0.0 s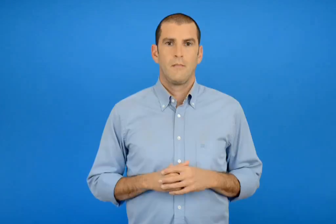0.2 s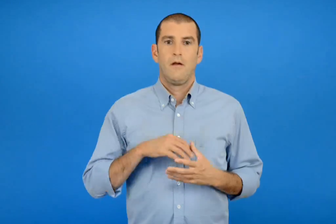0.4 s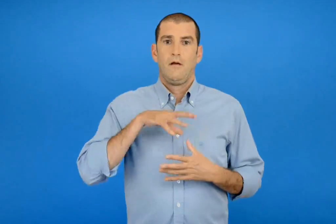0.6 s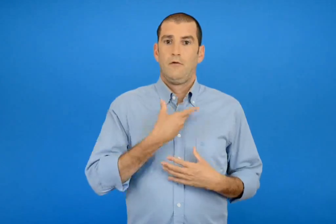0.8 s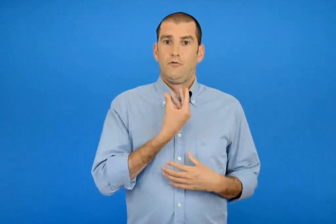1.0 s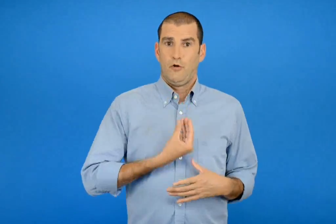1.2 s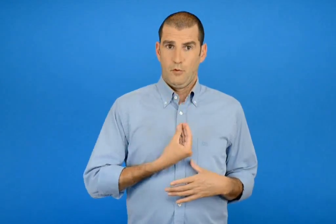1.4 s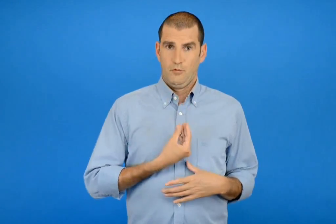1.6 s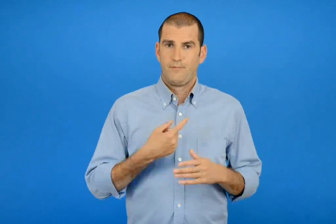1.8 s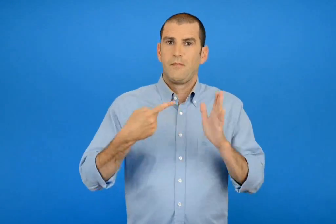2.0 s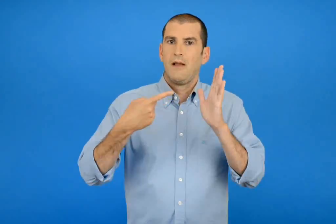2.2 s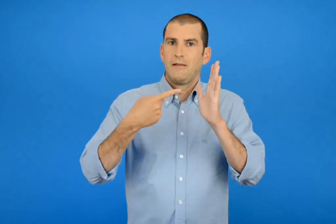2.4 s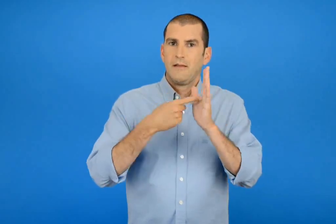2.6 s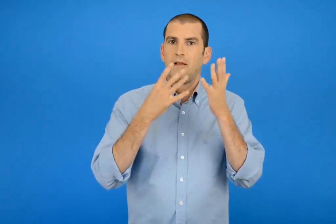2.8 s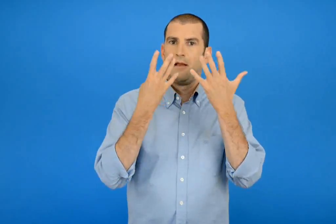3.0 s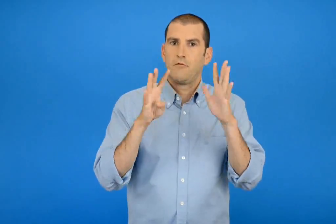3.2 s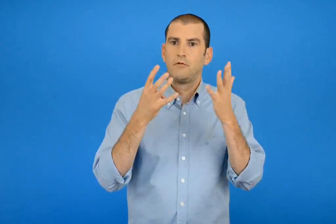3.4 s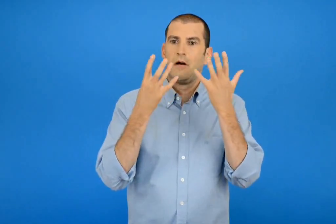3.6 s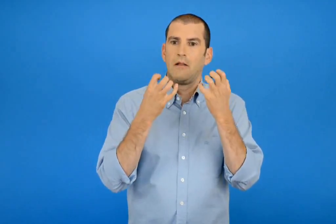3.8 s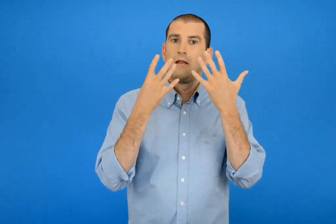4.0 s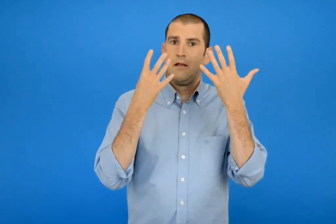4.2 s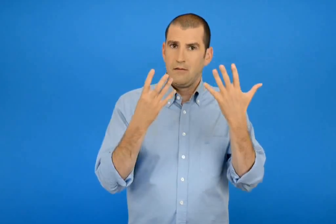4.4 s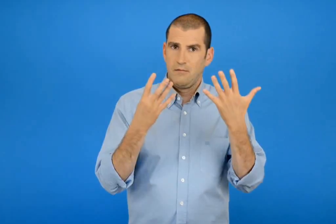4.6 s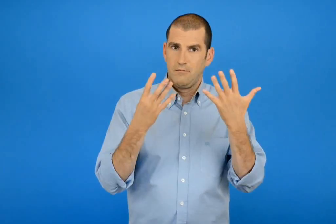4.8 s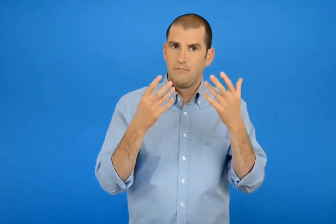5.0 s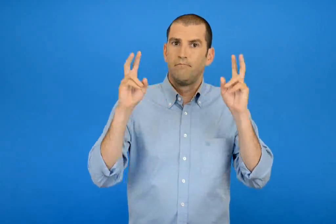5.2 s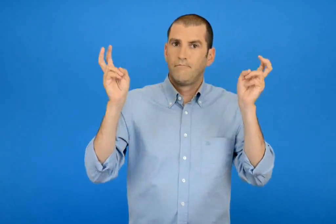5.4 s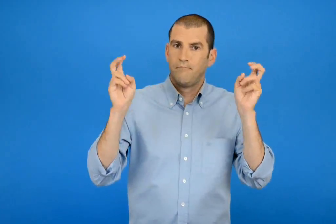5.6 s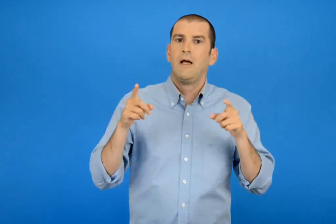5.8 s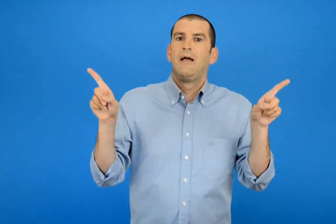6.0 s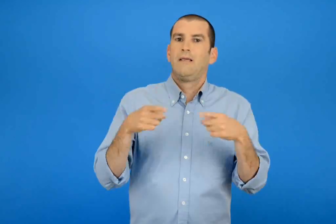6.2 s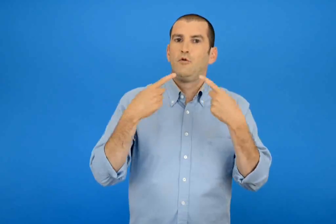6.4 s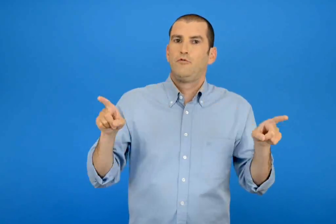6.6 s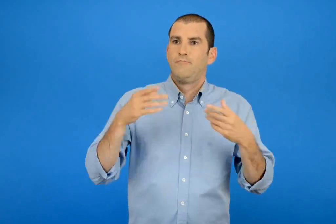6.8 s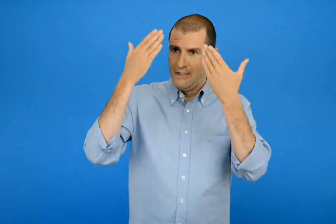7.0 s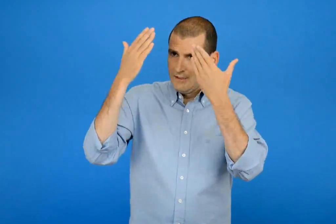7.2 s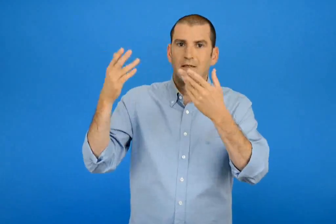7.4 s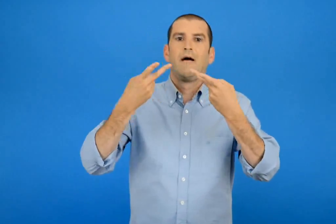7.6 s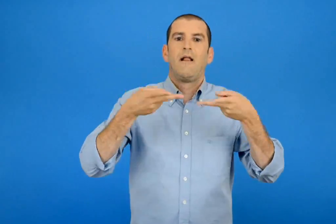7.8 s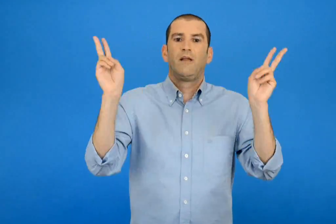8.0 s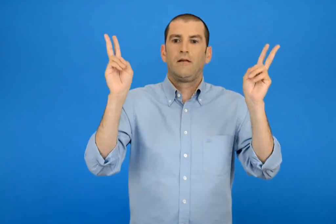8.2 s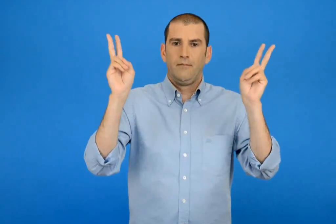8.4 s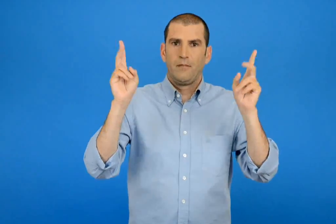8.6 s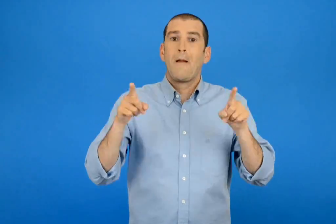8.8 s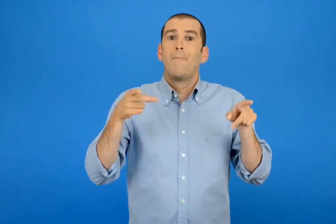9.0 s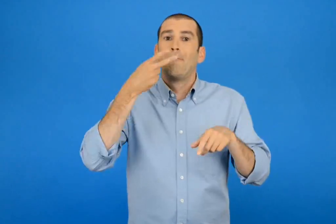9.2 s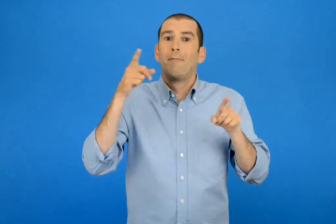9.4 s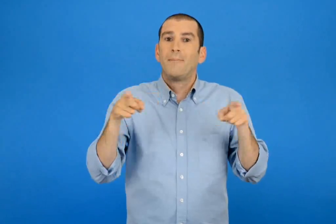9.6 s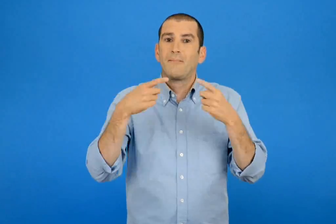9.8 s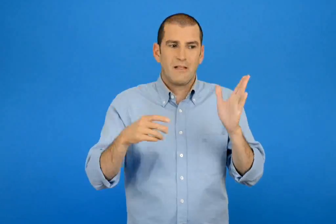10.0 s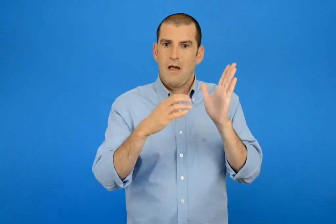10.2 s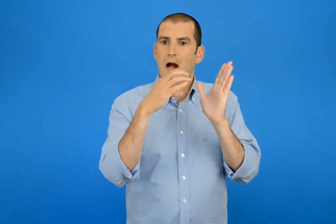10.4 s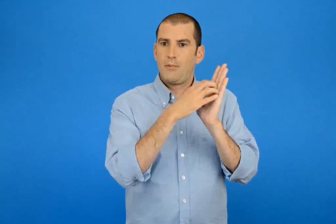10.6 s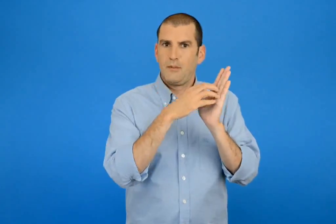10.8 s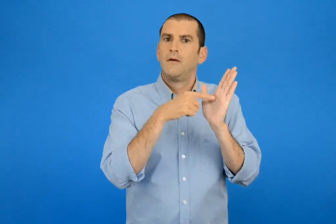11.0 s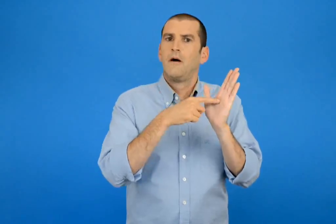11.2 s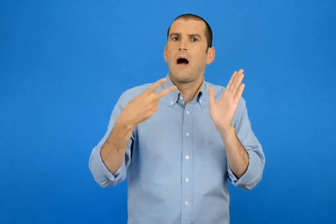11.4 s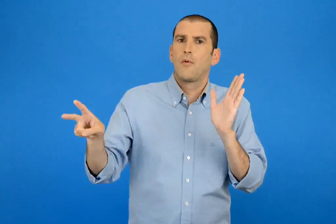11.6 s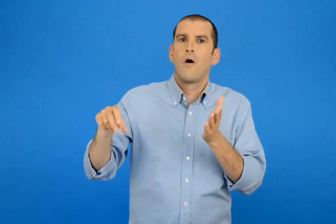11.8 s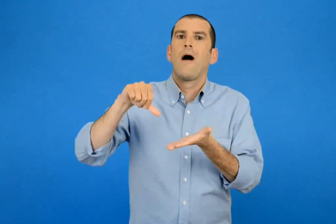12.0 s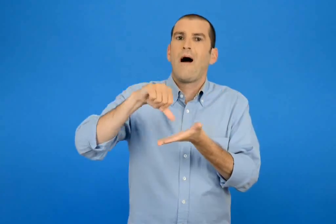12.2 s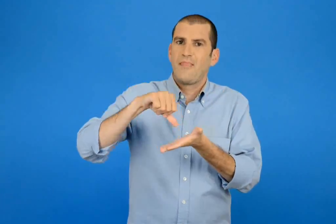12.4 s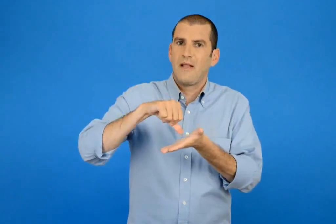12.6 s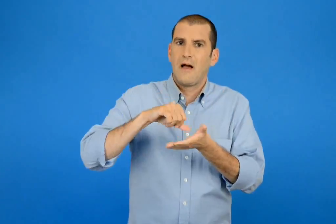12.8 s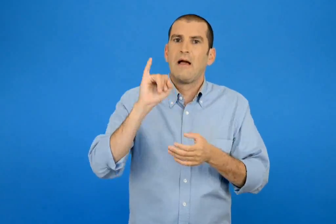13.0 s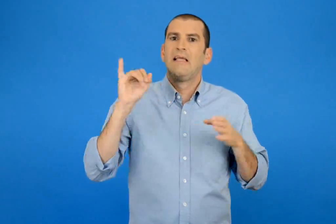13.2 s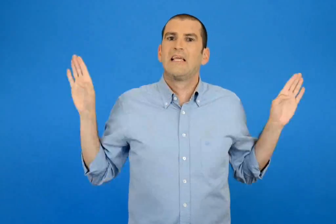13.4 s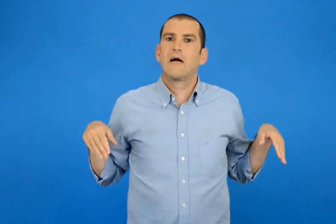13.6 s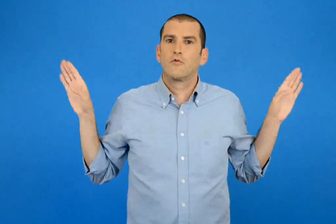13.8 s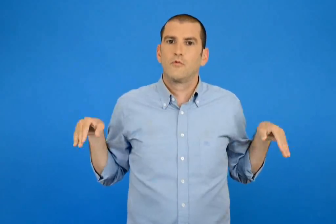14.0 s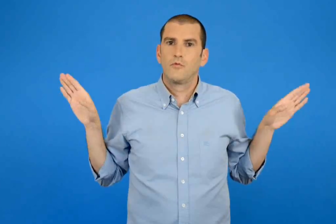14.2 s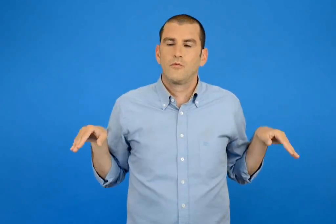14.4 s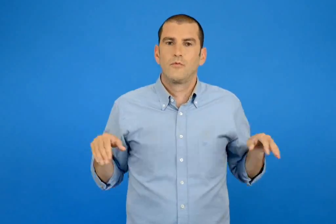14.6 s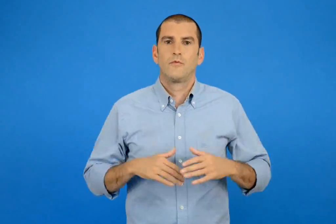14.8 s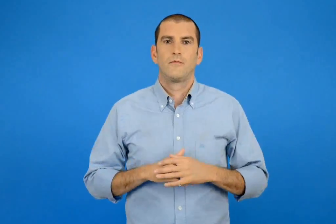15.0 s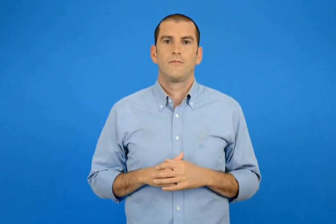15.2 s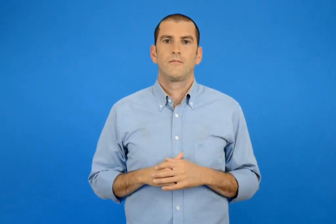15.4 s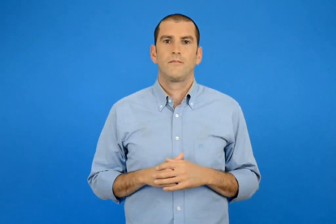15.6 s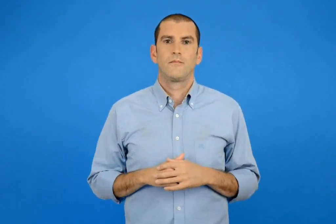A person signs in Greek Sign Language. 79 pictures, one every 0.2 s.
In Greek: σολωμός διονύσιος 1999 ύμνος εις την ελευθέρια απόσπασμα στο ποιήματα αθήνα ίκαρος
